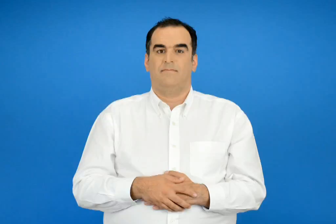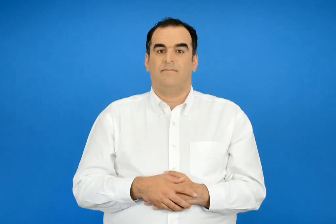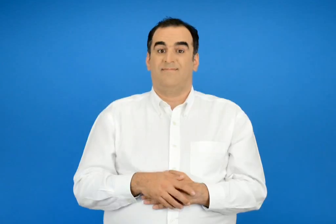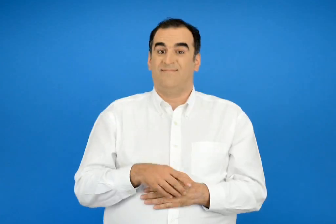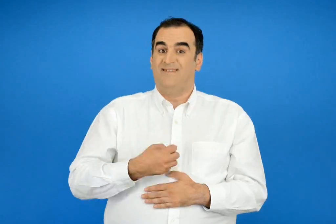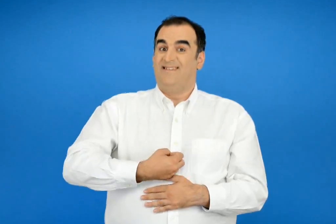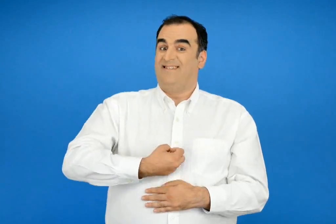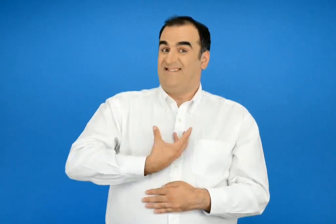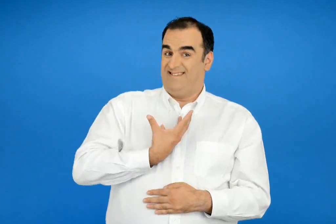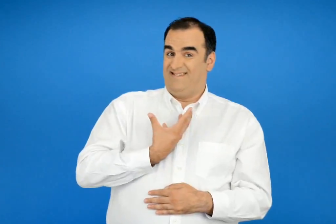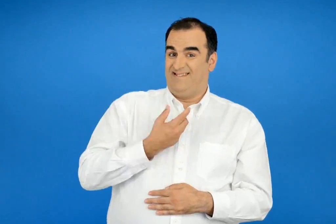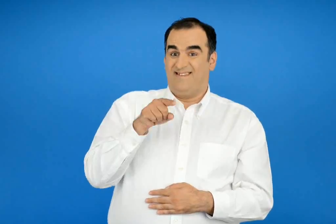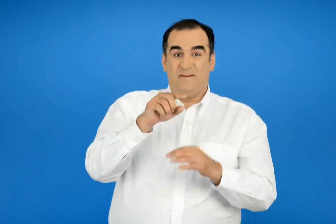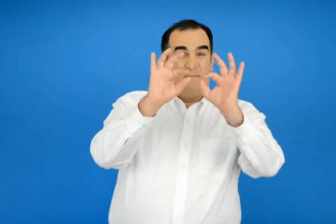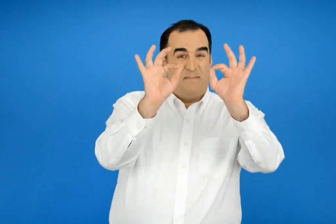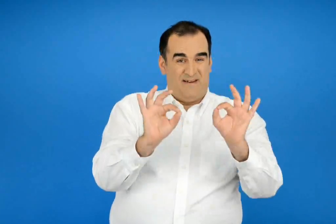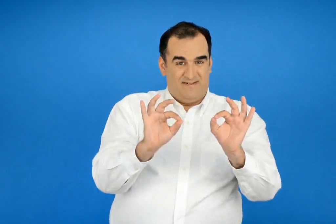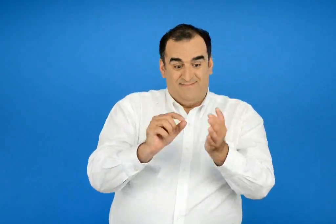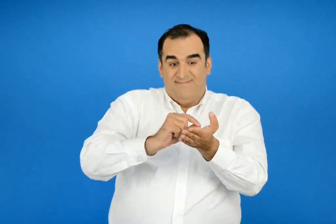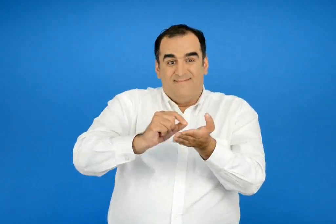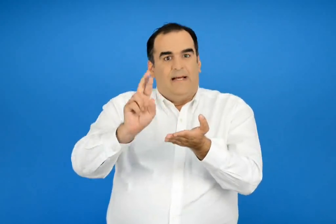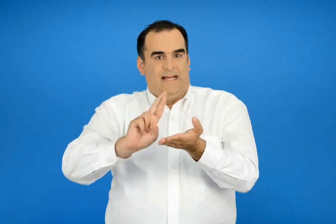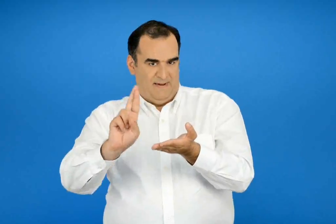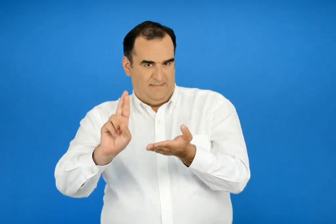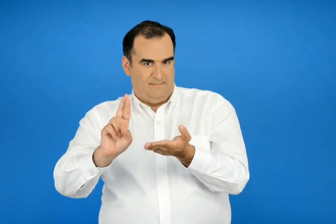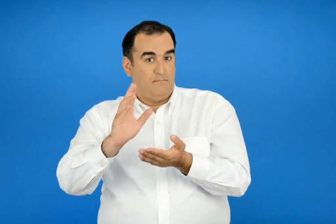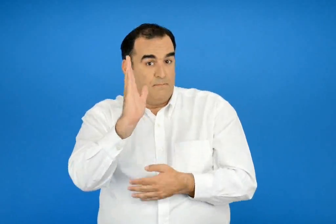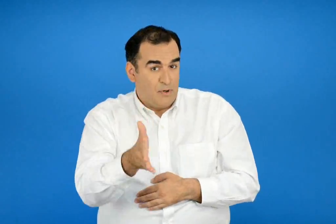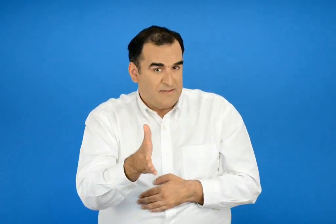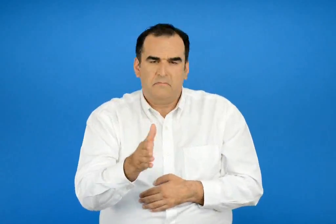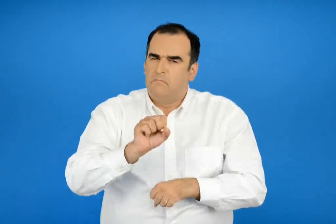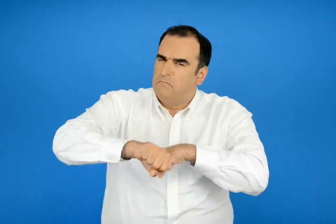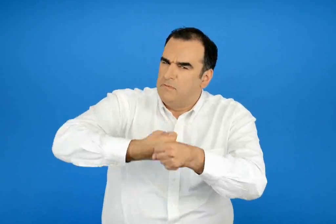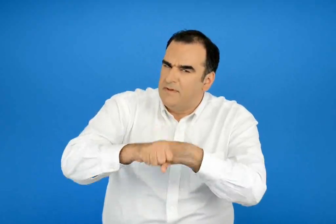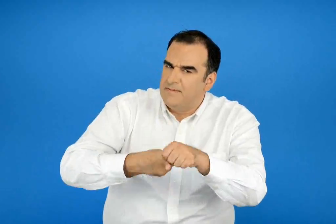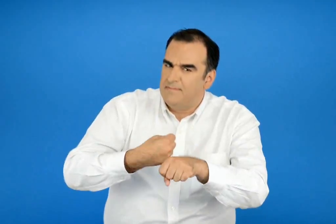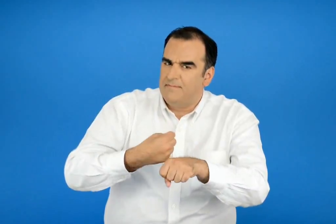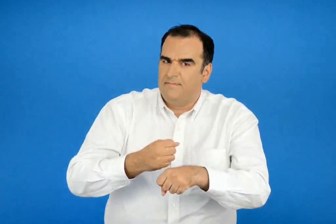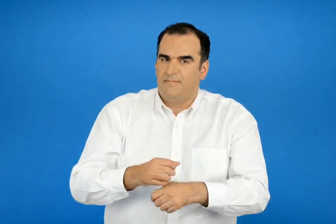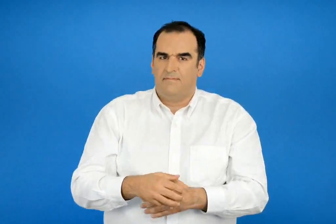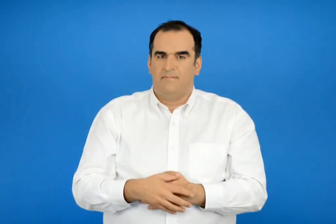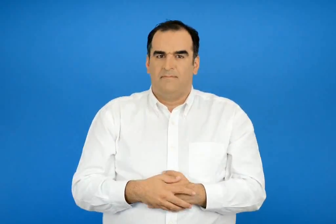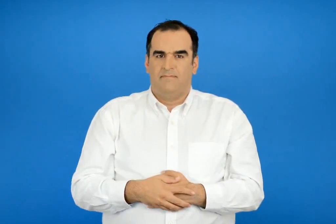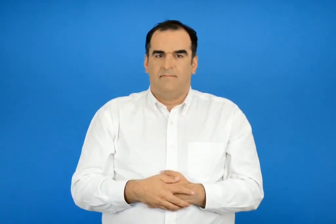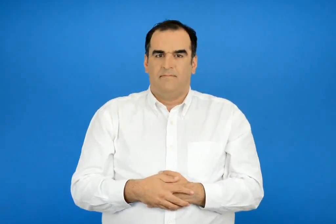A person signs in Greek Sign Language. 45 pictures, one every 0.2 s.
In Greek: μπορείς να περιγράψεις τα συναισθήματα και με ρήματα ; προσπάθησε
